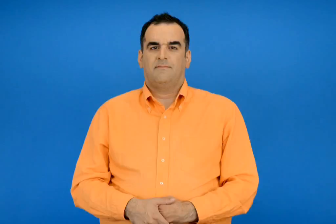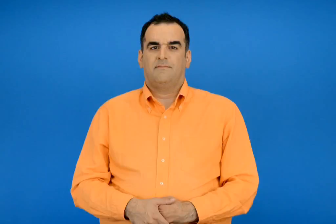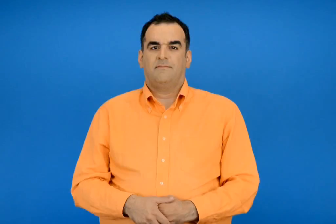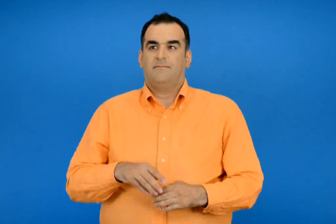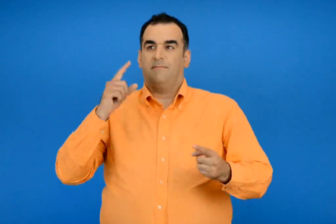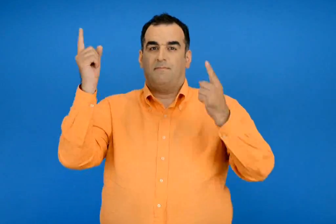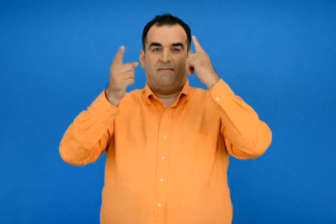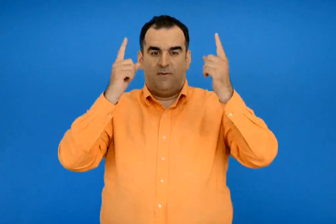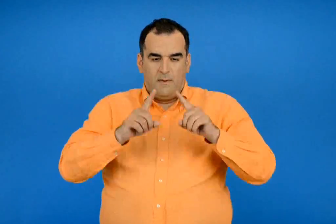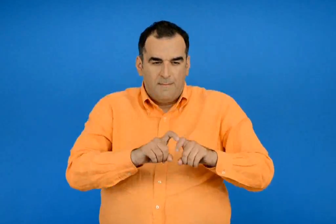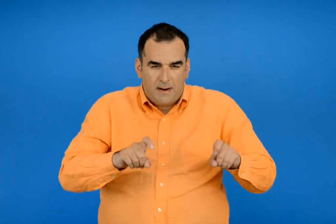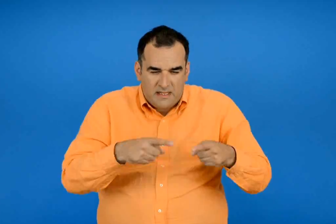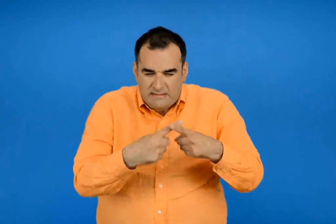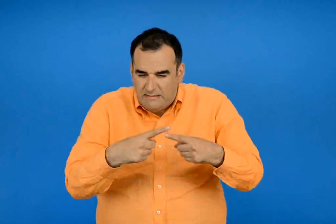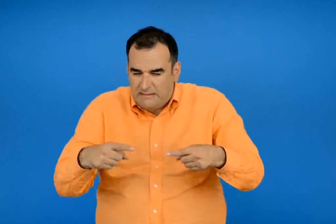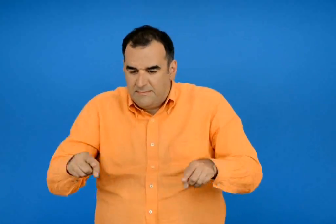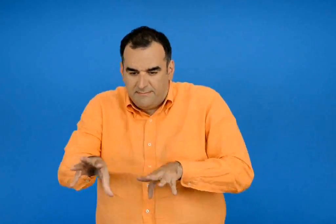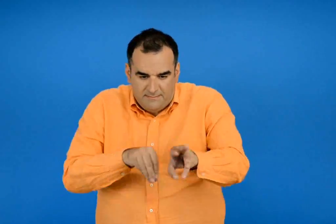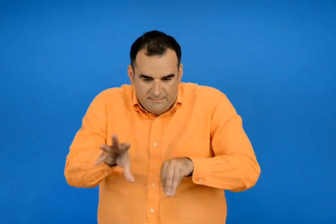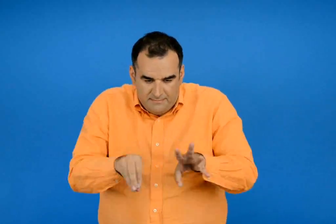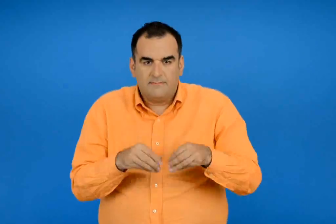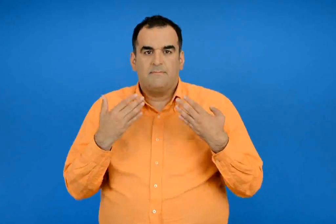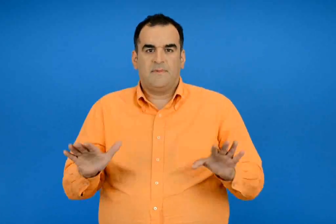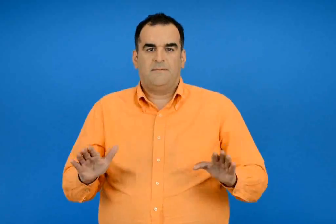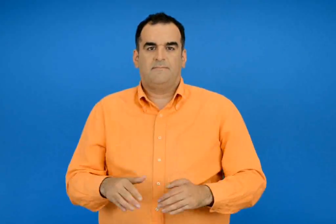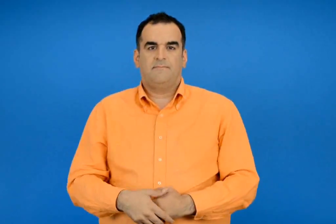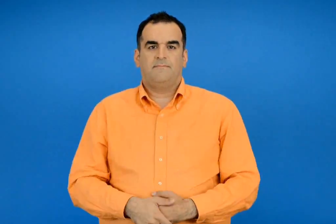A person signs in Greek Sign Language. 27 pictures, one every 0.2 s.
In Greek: από το περιβάλλον μας μαζέψαμε διαφορά πράγματα
